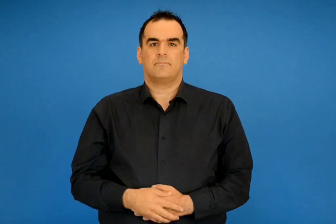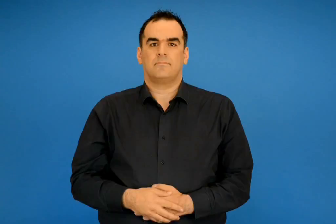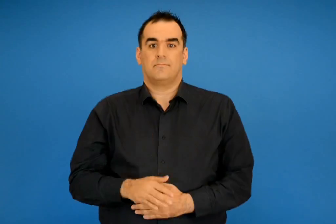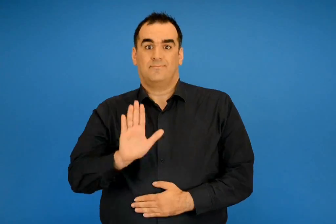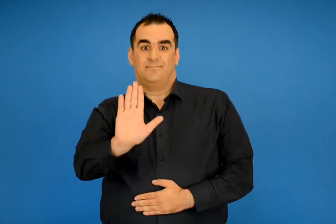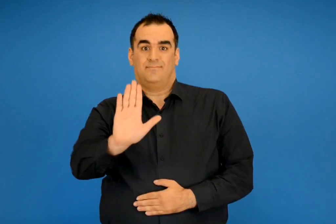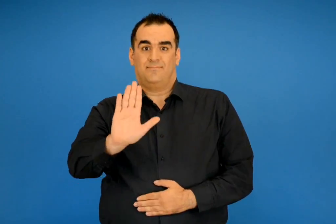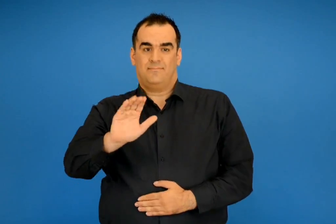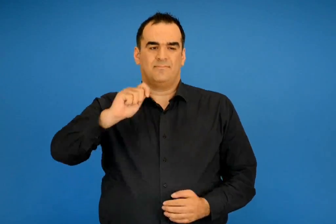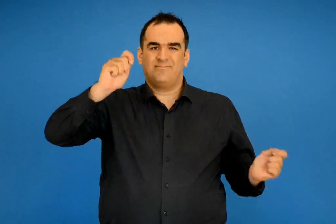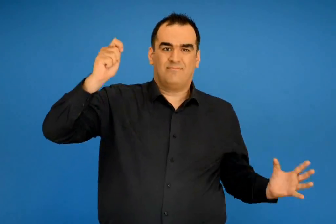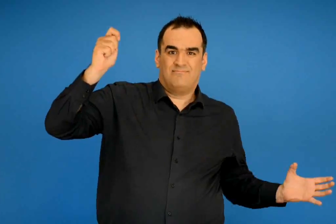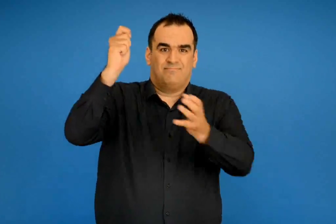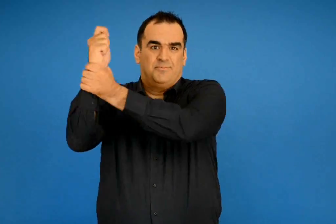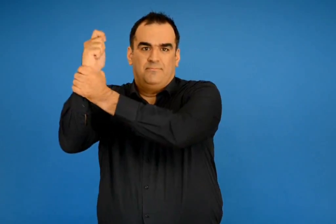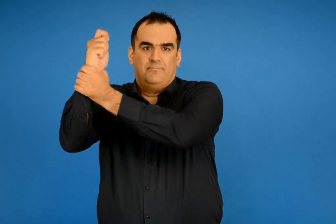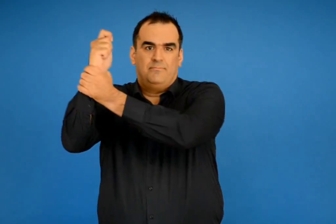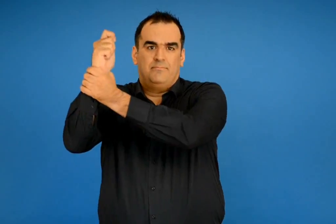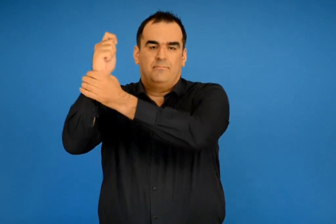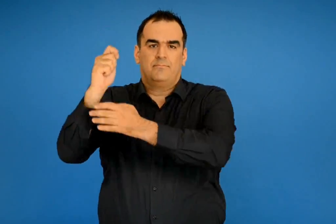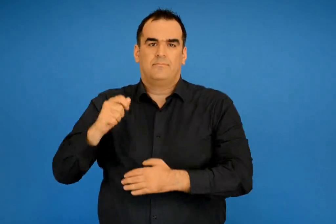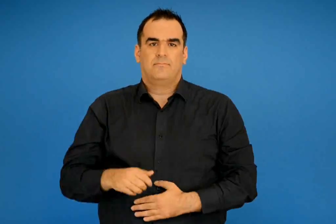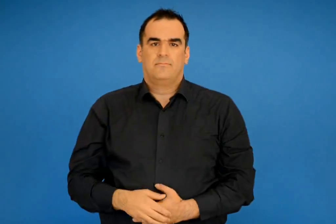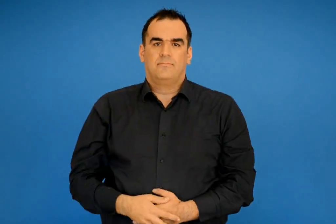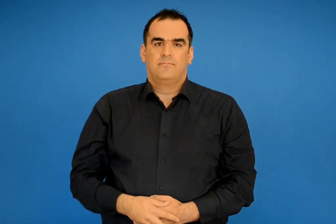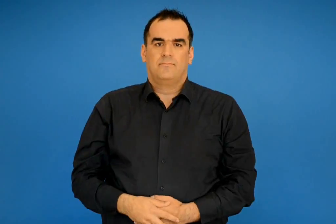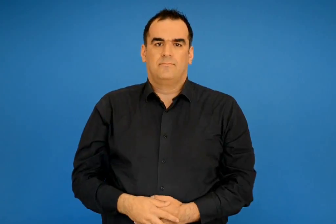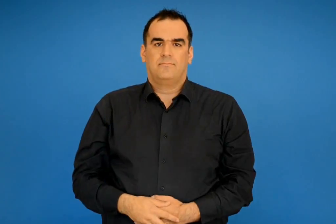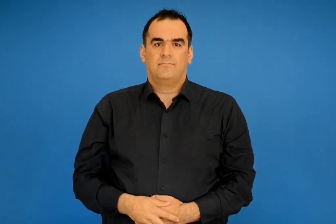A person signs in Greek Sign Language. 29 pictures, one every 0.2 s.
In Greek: μη του φωνάξαν οι άλλοι και τον κράτησαν σφιχτά από τα χεριά
